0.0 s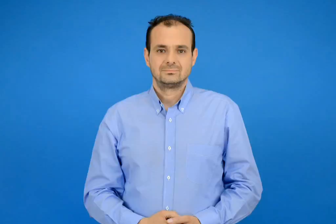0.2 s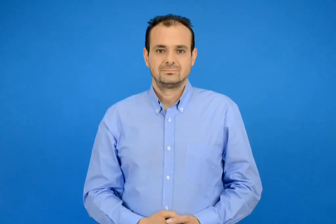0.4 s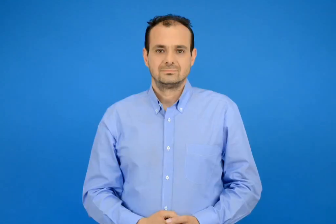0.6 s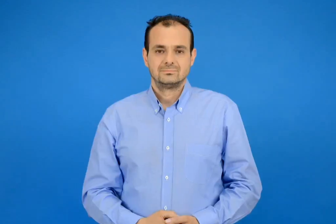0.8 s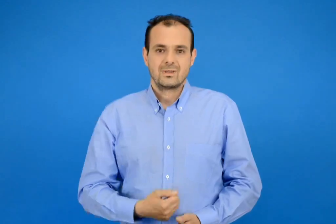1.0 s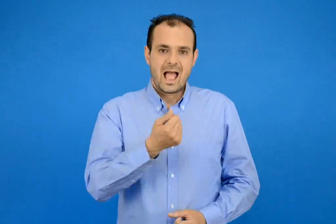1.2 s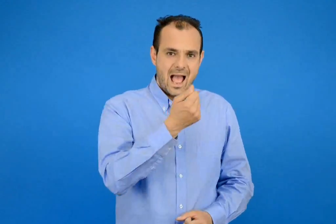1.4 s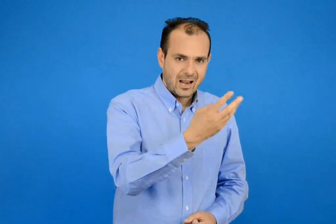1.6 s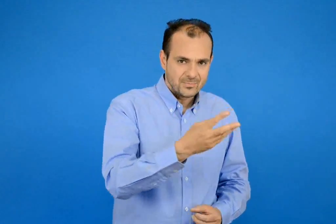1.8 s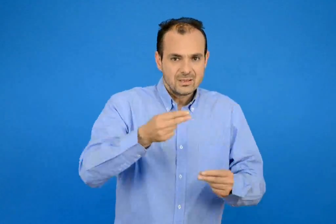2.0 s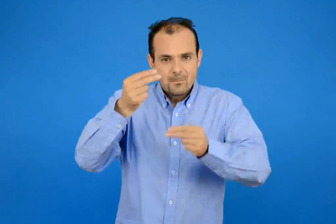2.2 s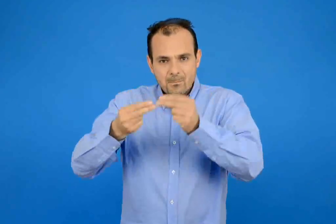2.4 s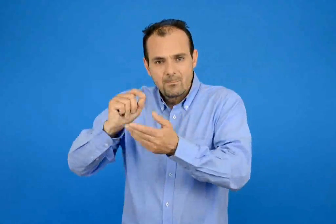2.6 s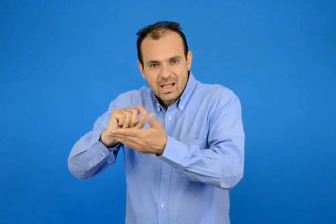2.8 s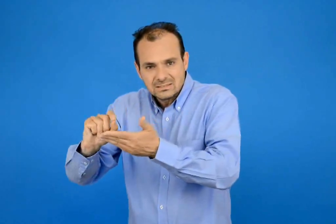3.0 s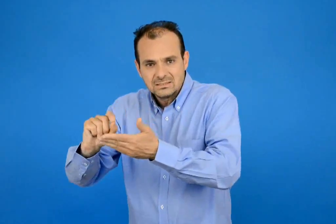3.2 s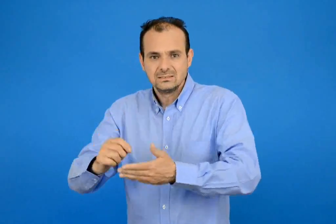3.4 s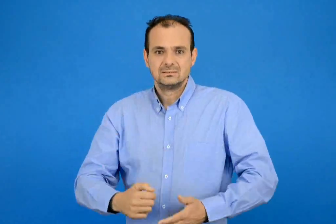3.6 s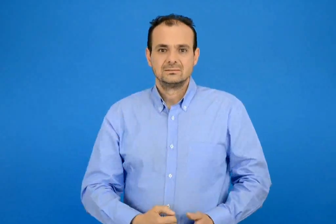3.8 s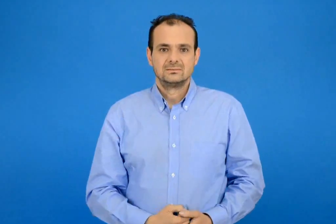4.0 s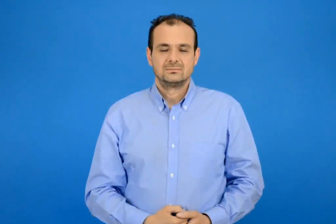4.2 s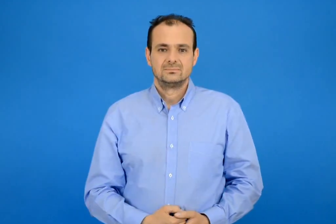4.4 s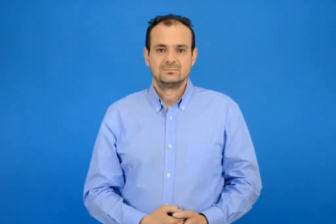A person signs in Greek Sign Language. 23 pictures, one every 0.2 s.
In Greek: αριθμοί και πράξεις
